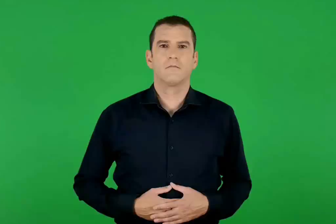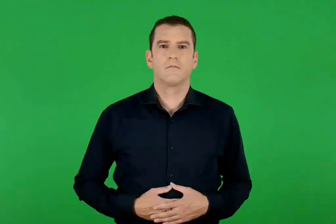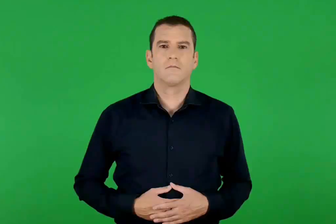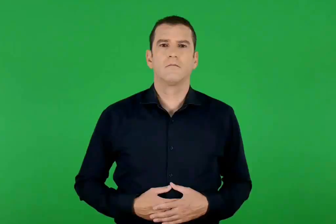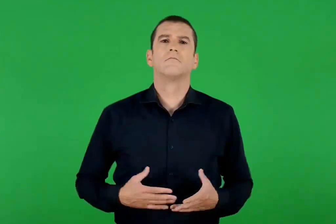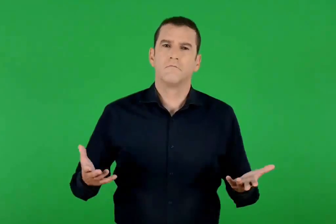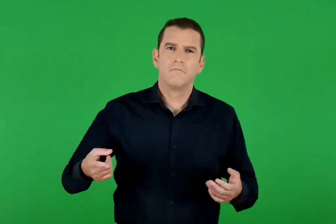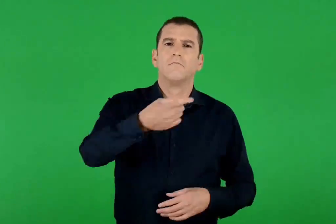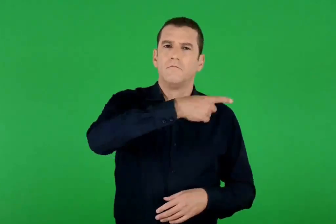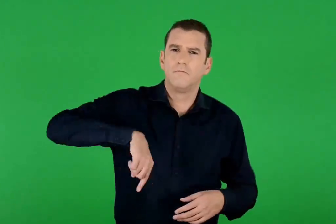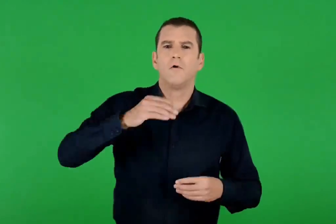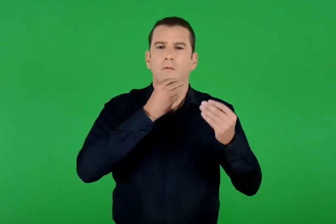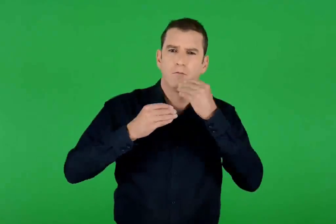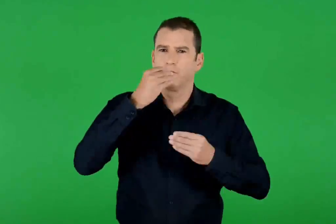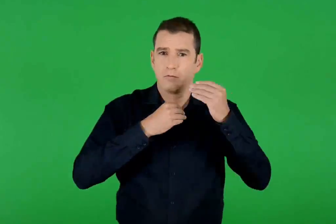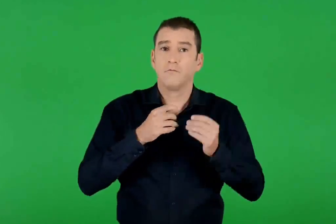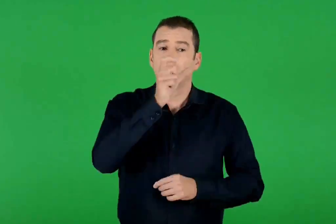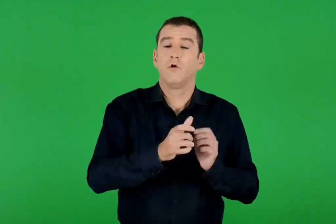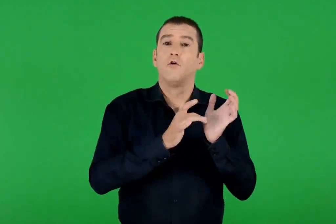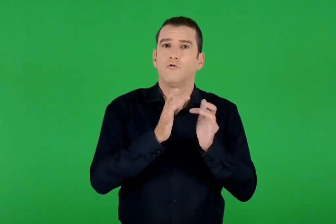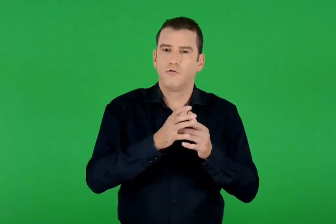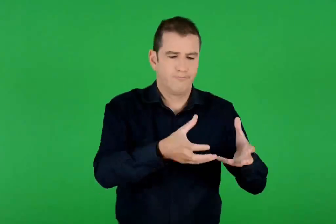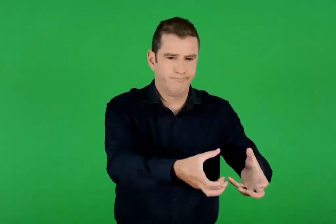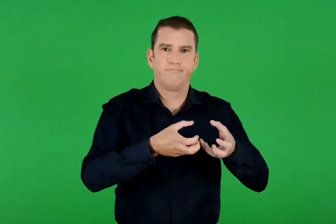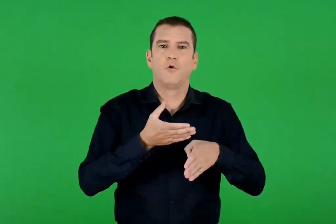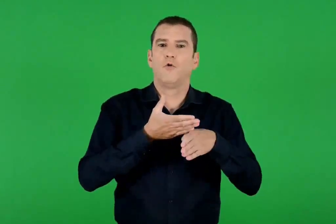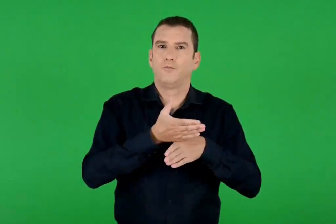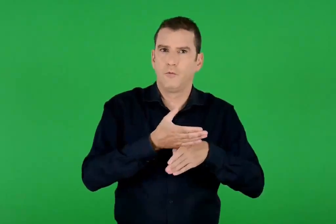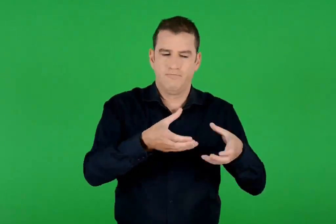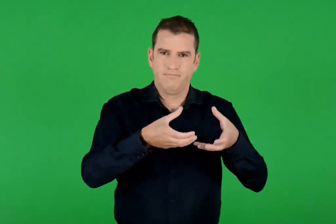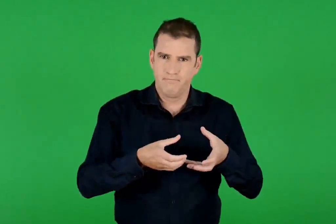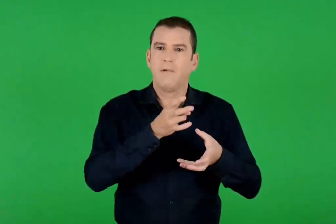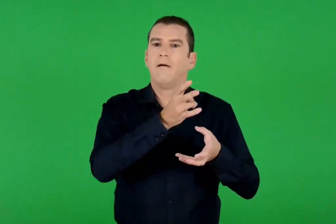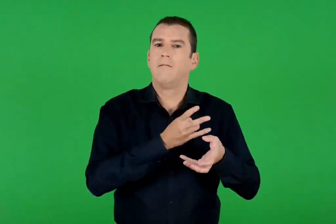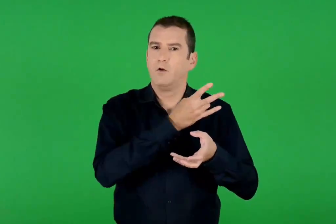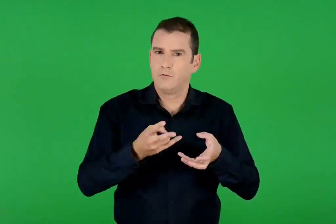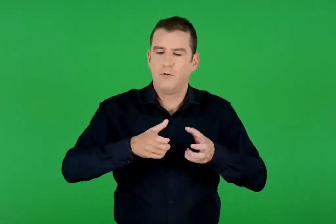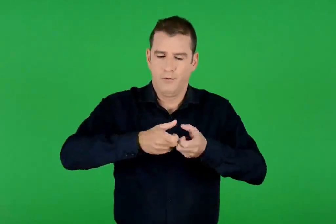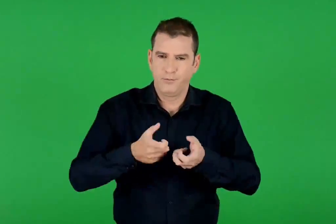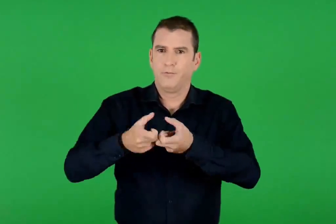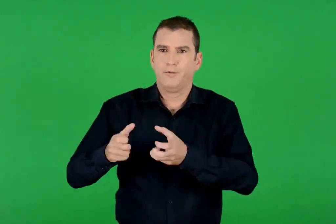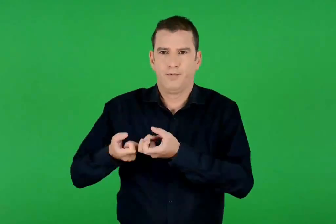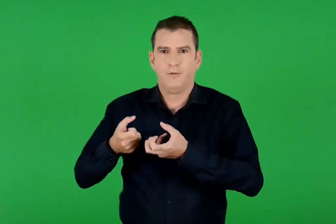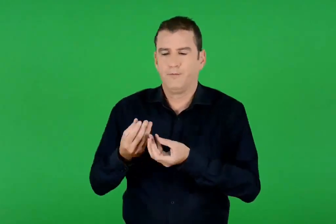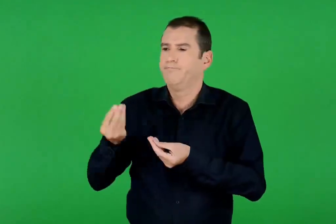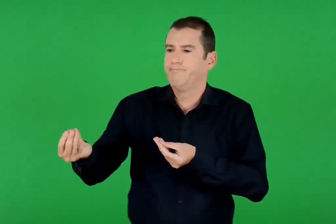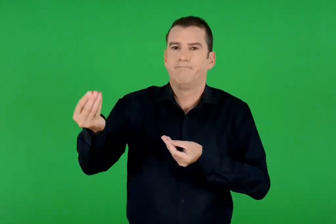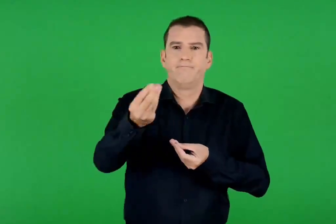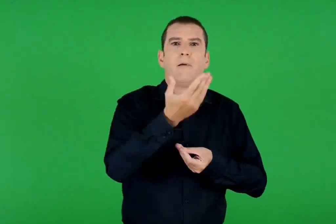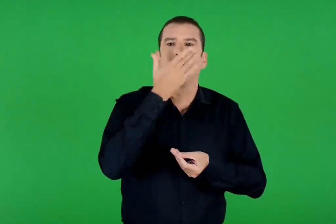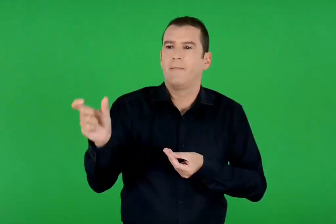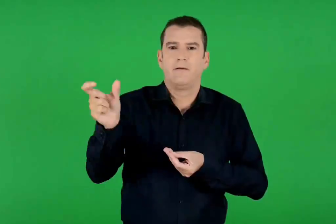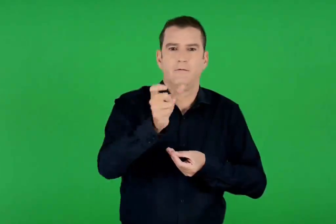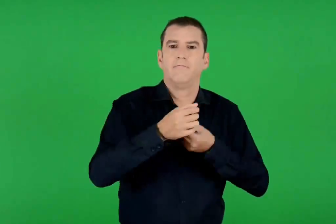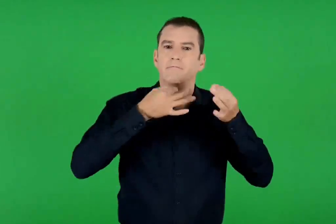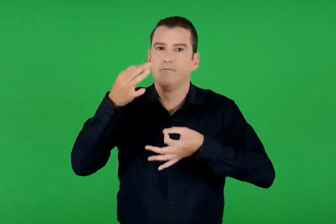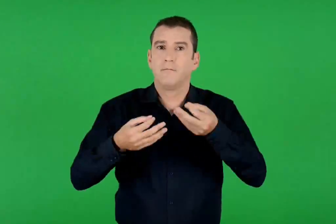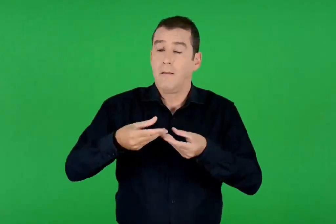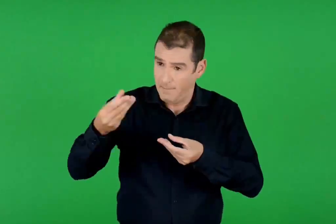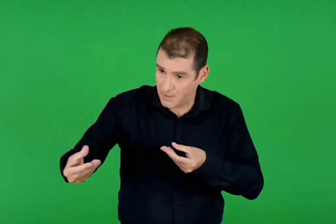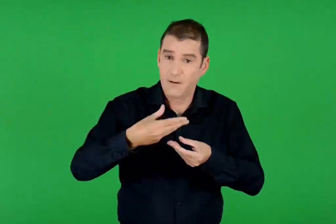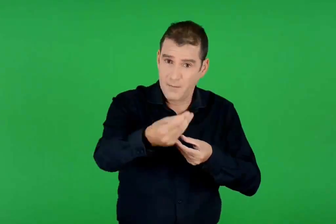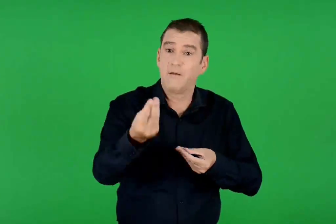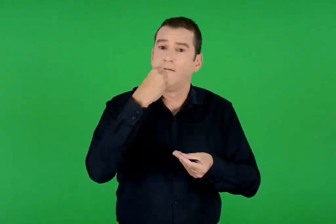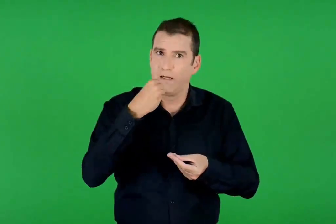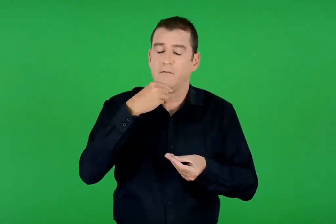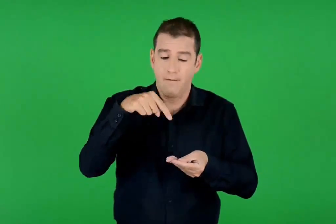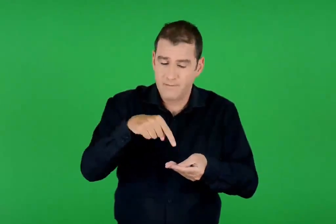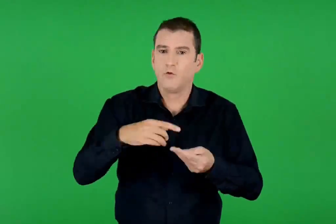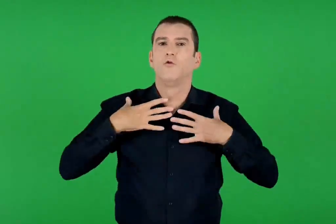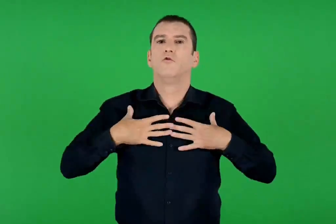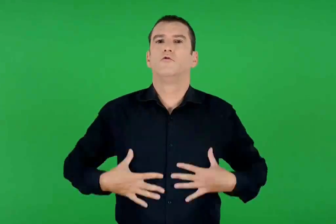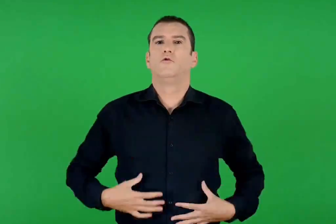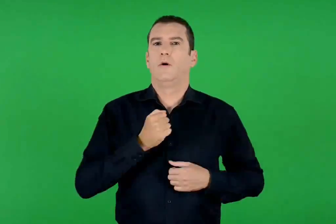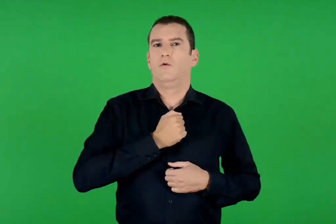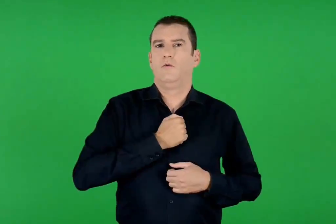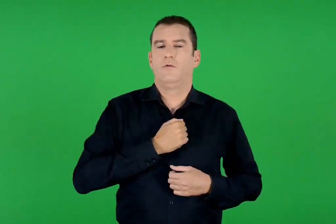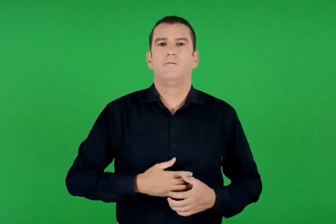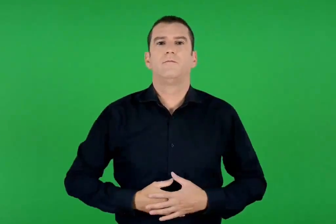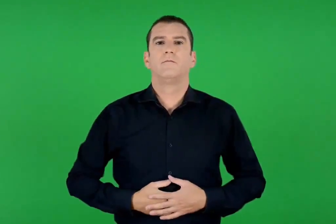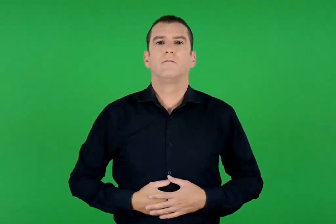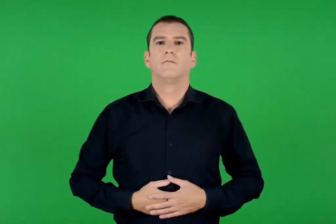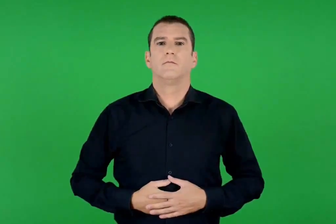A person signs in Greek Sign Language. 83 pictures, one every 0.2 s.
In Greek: ενώ έτρωγαν , πήρε ο ιησούς το ψωμί , το ευλόγησε , το έκοψε κομμάτια και το έδωσε στους μαθητές λέγοντας πάρτε και φάτε , αυτό είναι το σώμα μου
